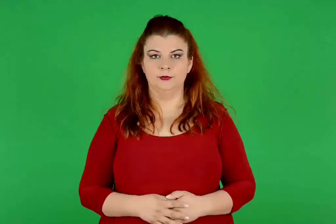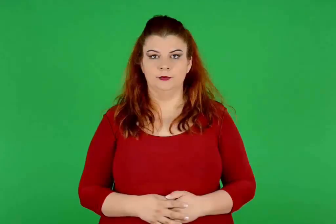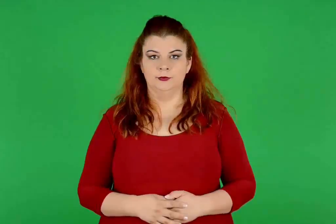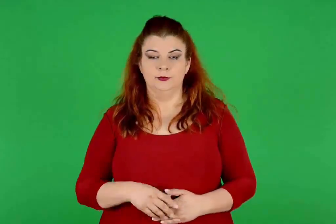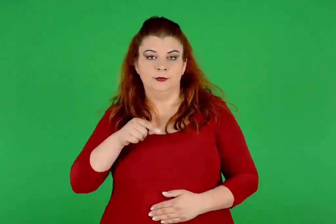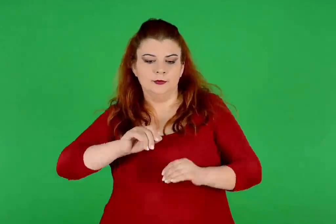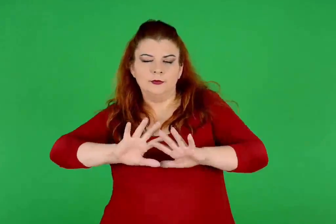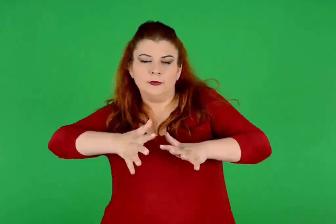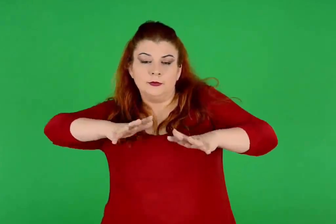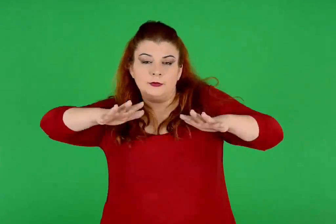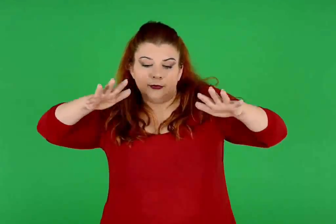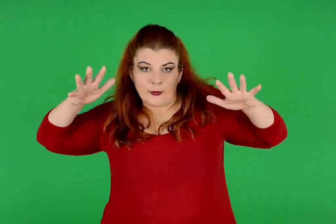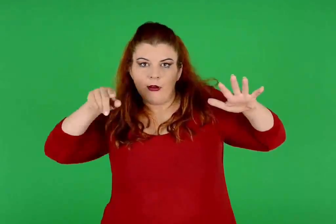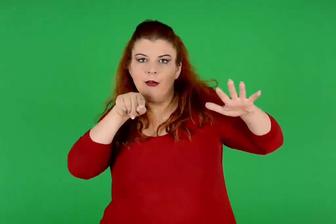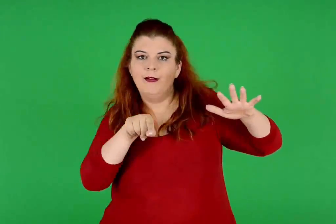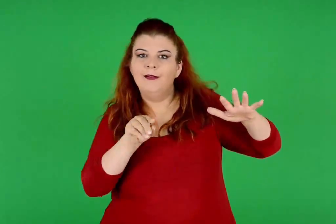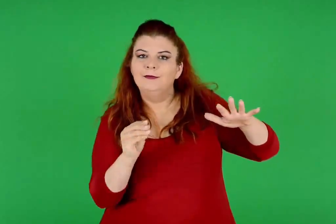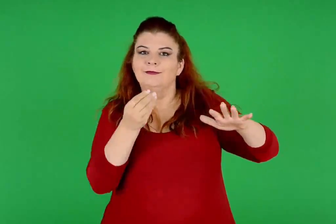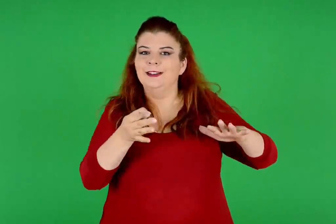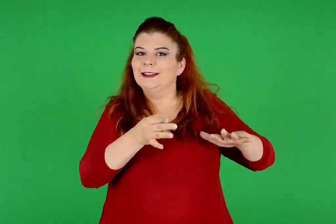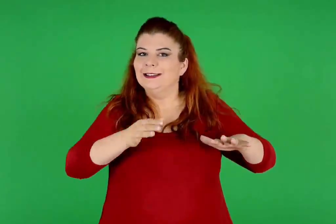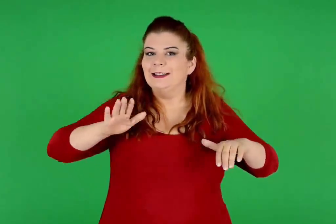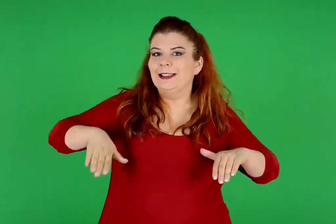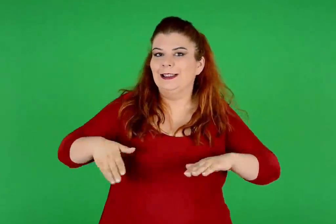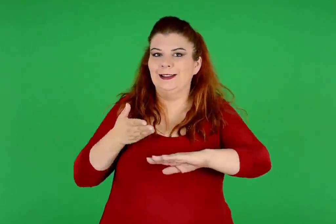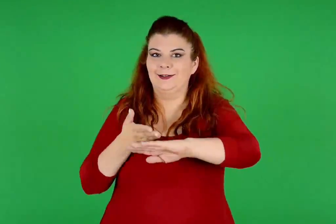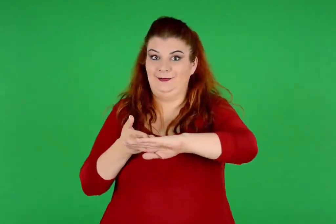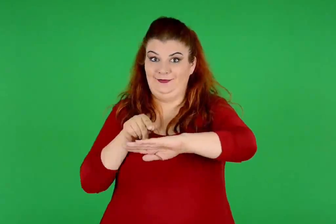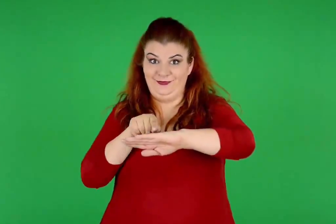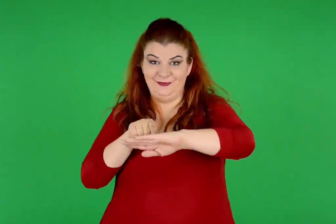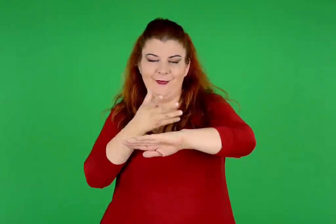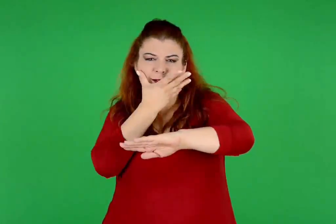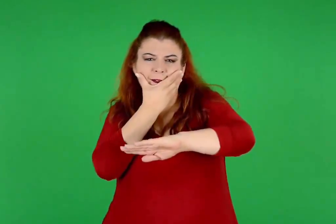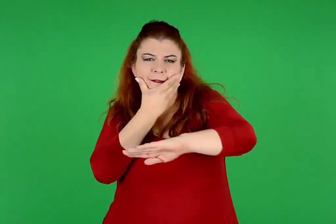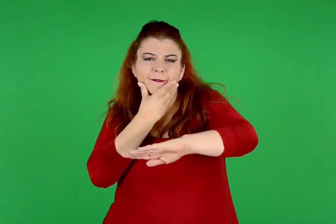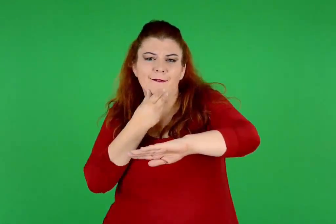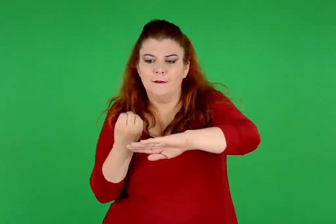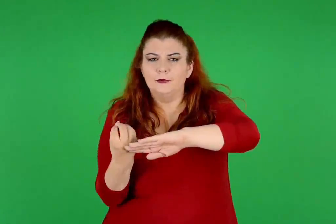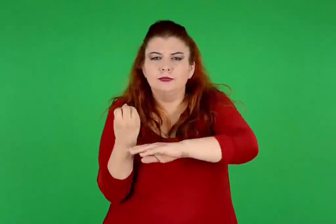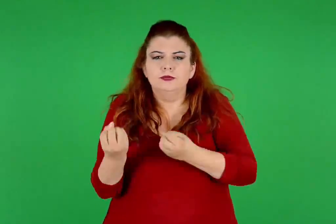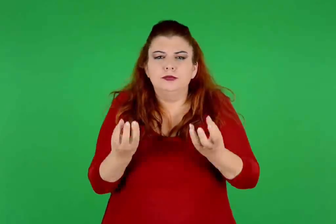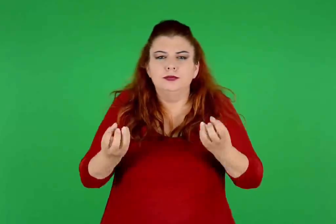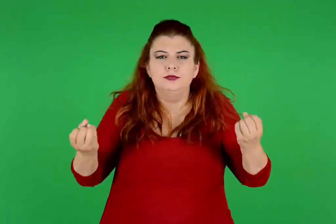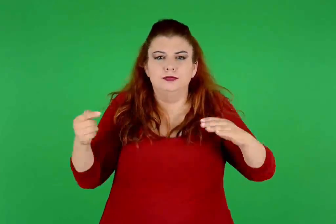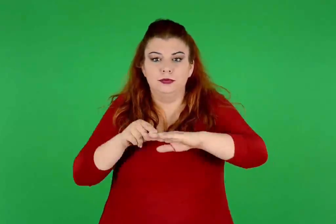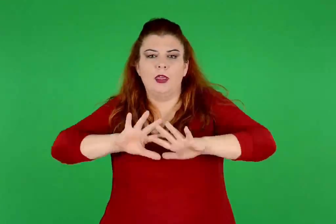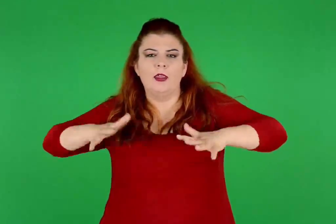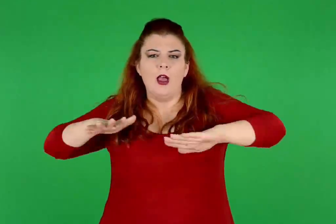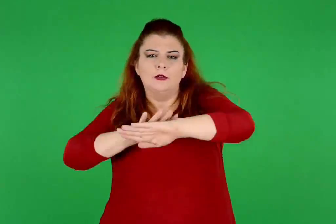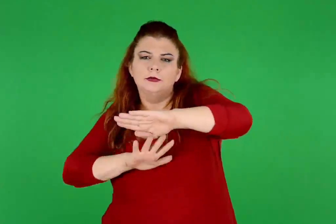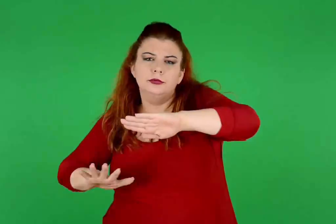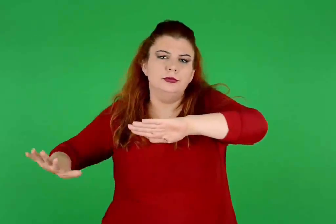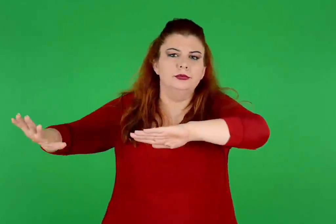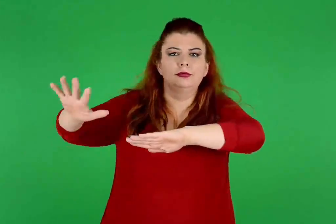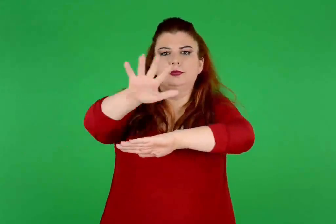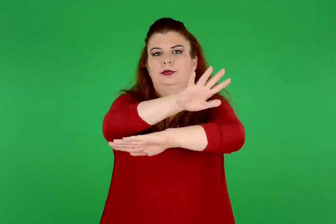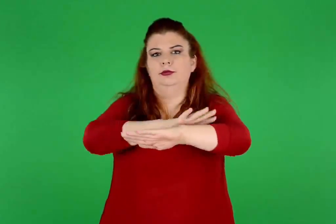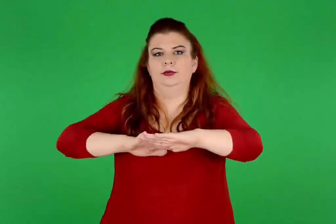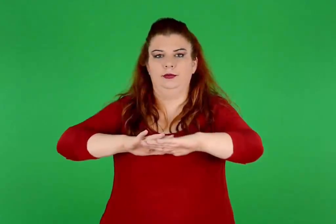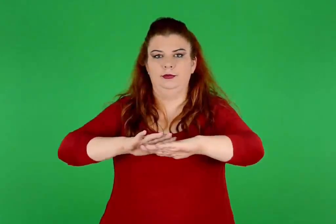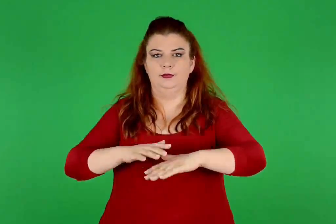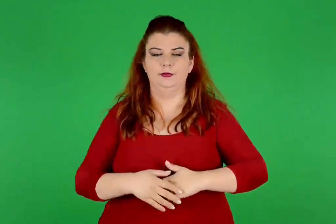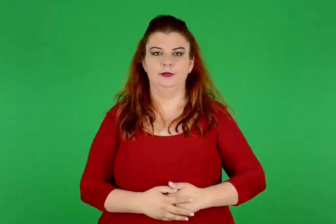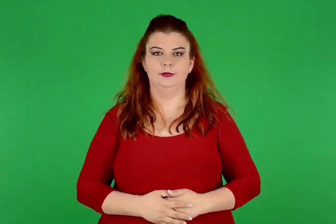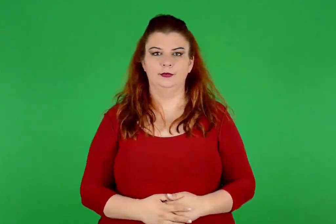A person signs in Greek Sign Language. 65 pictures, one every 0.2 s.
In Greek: στη μέση του αστραφτερού γιαλού ένα νησί είναι , η κρήτη , όμορφη και πολύκαρπη και θαλασσοζωσμένη
